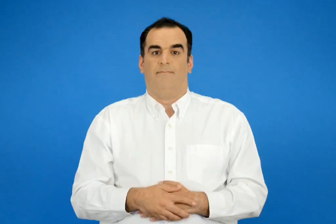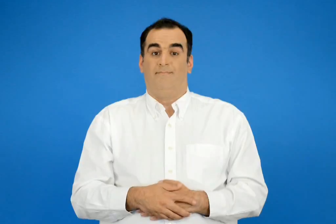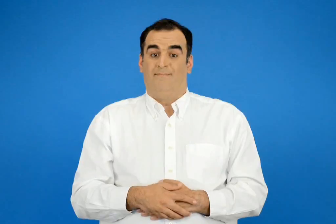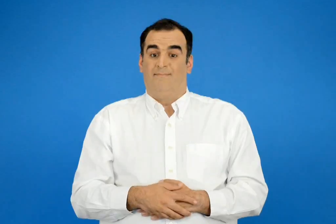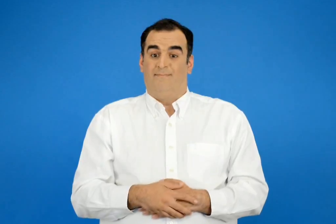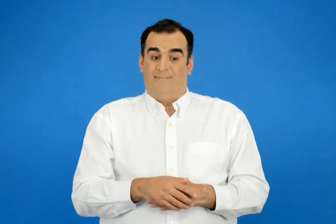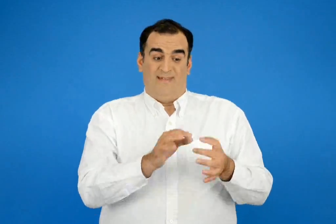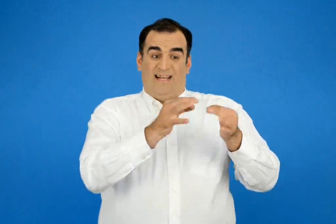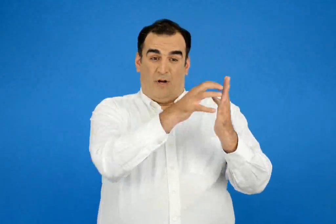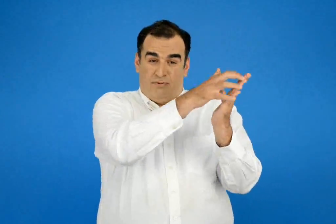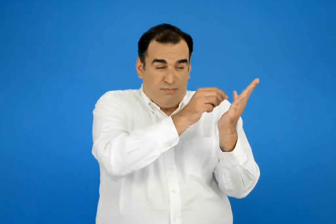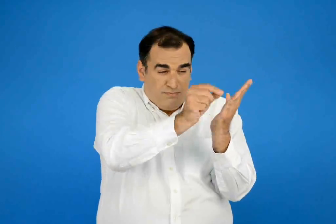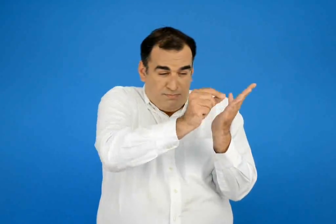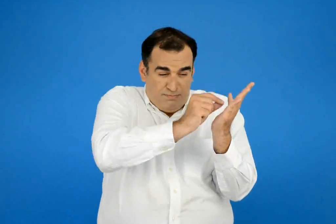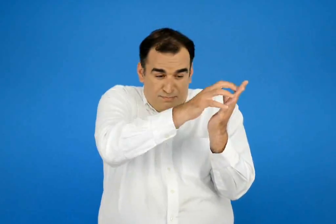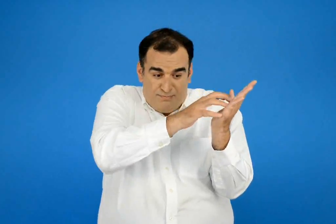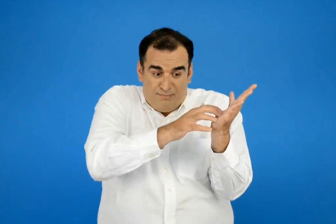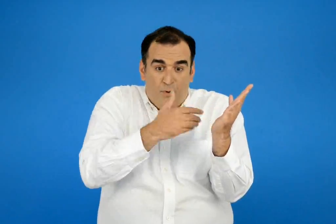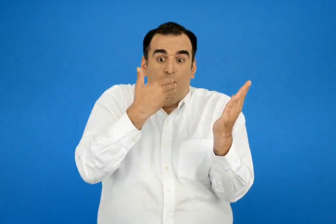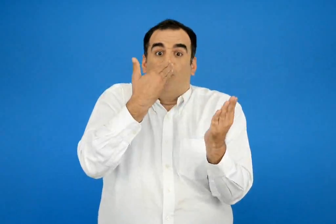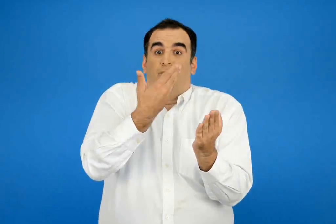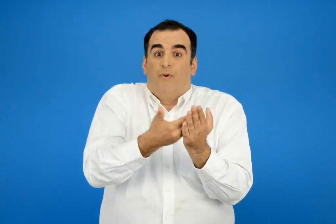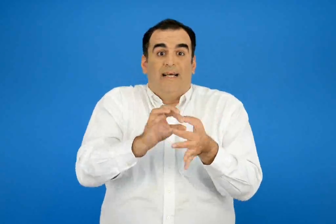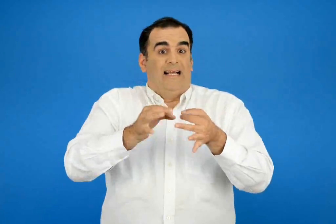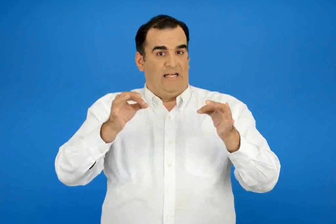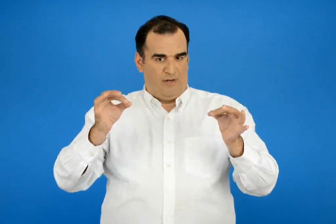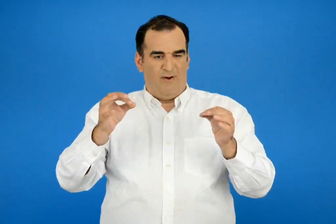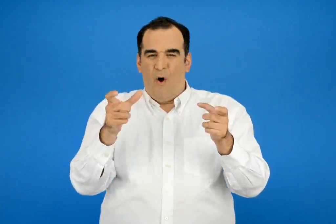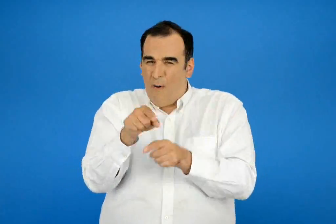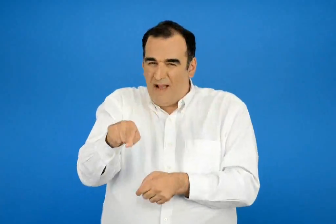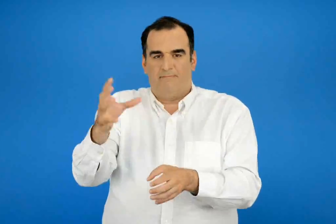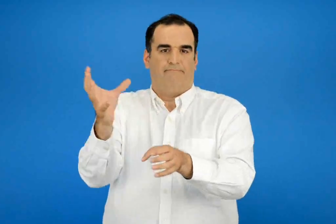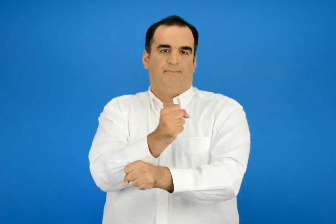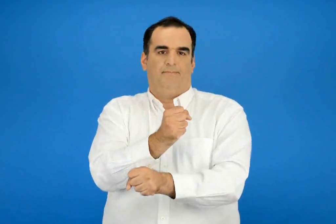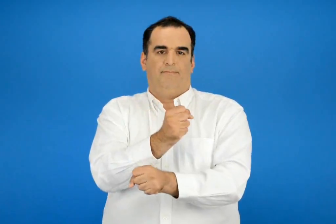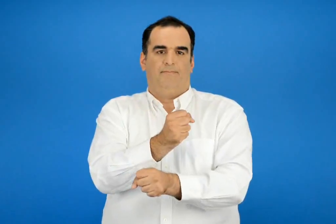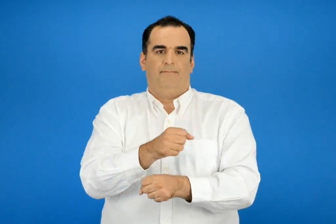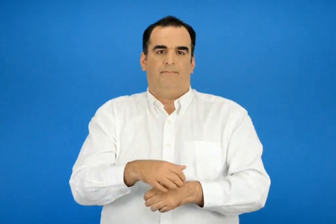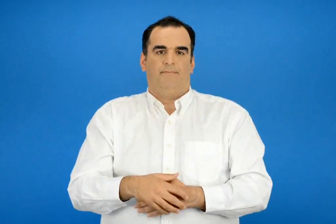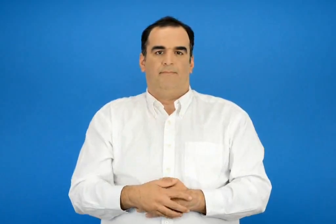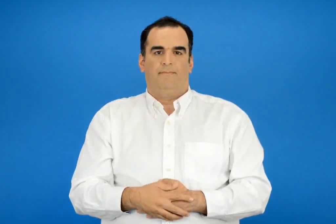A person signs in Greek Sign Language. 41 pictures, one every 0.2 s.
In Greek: κερδίζει η ομάδα που θα τελειώσει πιο γρήγορα την ιστορία της
